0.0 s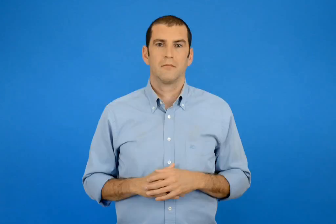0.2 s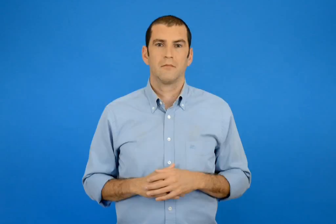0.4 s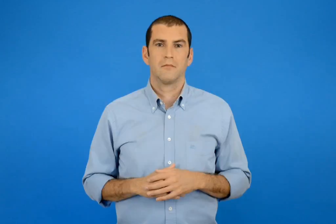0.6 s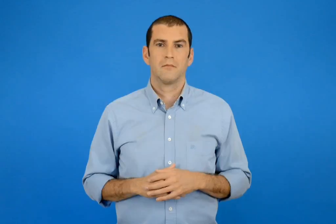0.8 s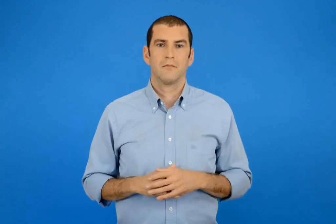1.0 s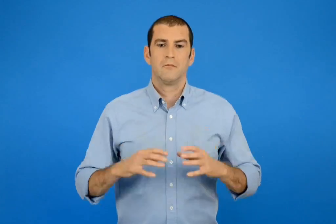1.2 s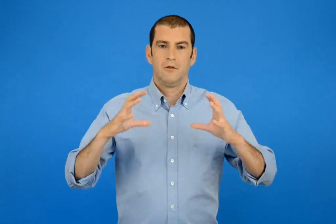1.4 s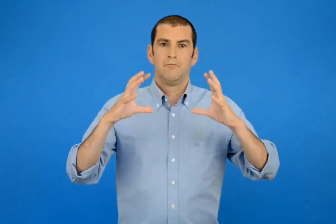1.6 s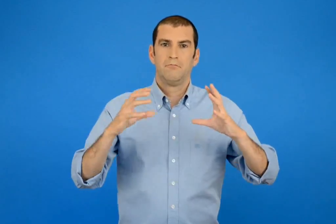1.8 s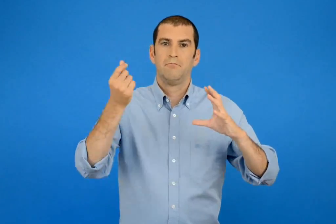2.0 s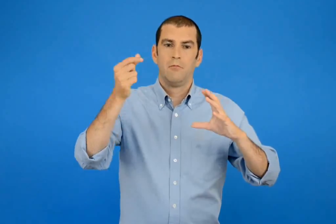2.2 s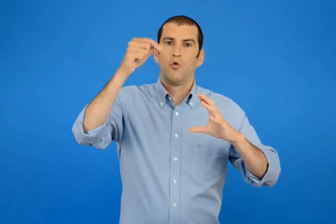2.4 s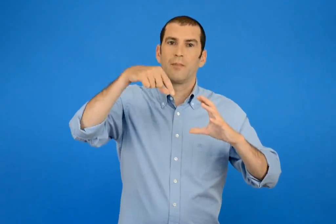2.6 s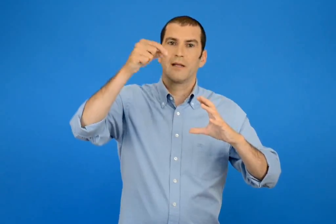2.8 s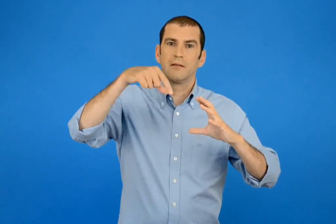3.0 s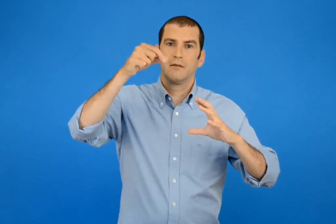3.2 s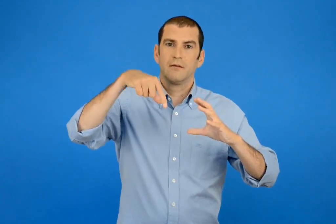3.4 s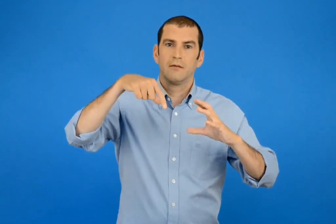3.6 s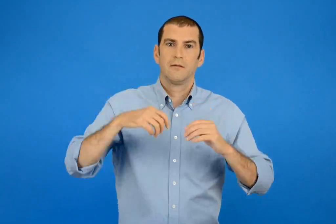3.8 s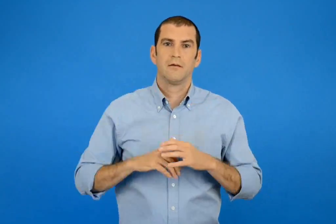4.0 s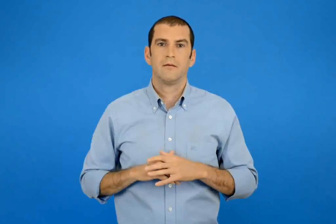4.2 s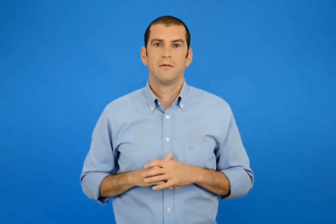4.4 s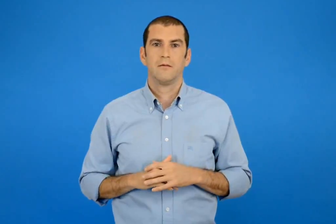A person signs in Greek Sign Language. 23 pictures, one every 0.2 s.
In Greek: κουμπάρας
